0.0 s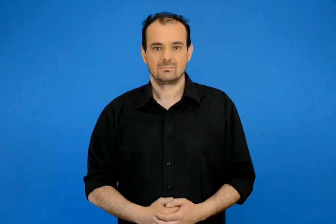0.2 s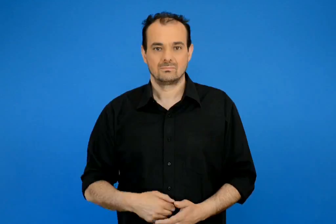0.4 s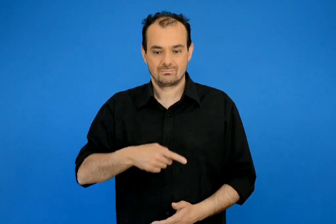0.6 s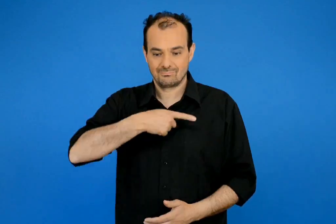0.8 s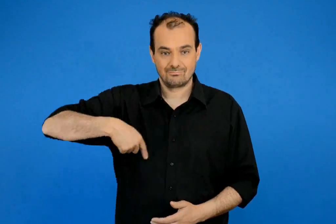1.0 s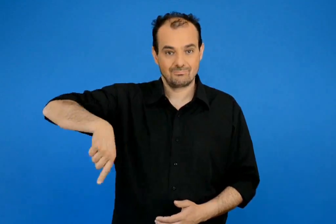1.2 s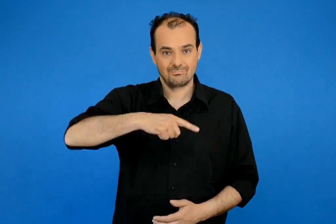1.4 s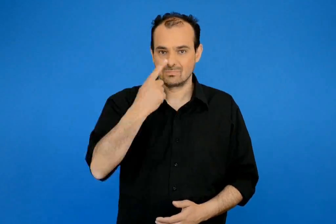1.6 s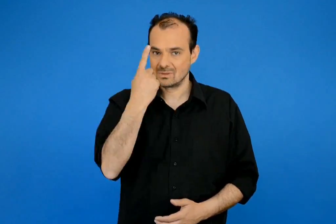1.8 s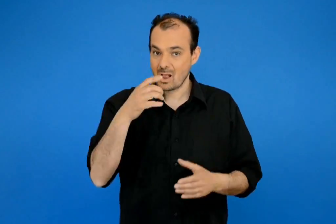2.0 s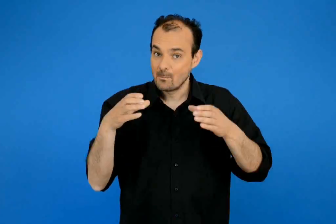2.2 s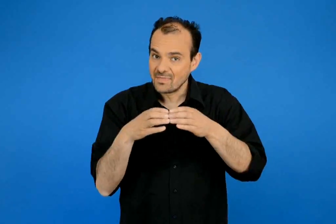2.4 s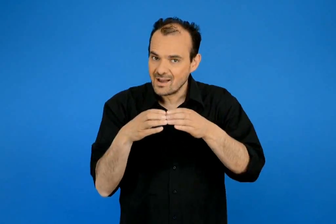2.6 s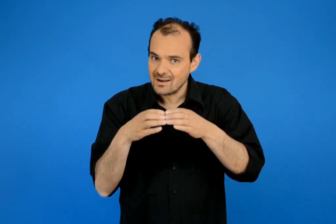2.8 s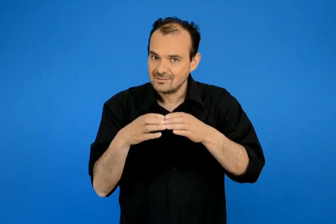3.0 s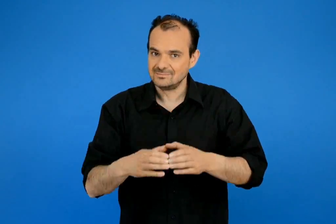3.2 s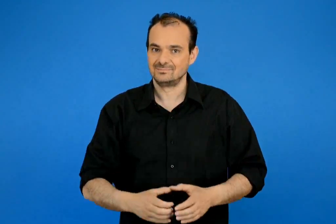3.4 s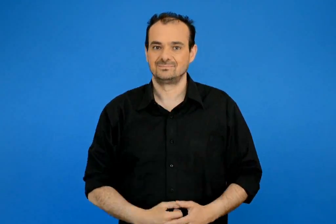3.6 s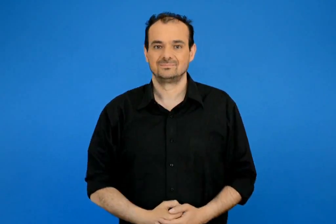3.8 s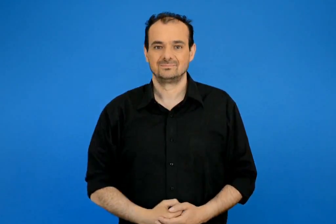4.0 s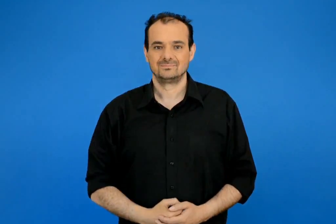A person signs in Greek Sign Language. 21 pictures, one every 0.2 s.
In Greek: είμαστε μια ομάδα
